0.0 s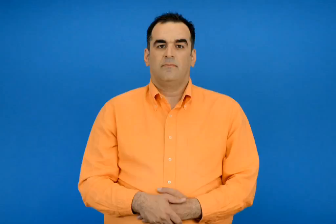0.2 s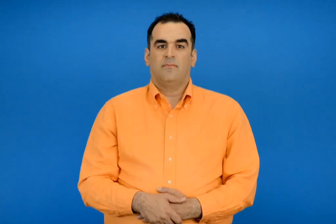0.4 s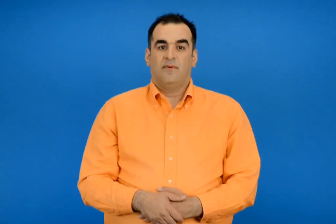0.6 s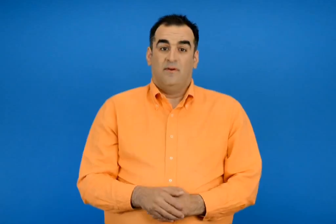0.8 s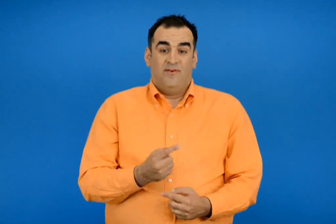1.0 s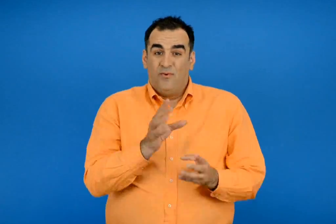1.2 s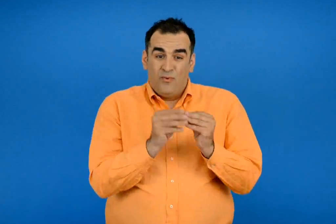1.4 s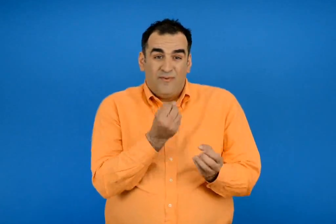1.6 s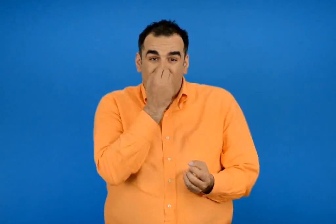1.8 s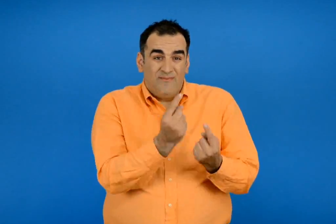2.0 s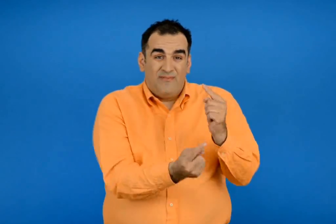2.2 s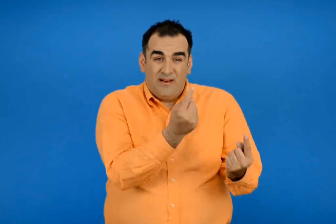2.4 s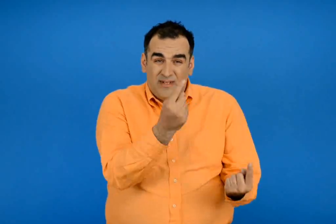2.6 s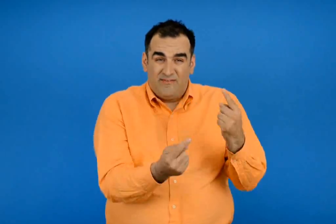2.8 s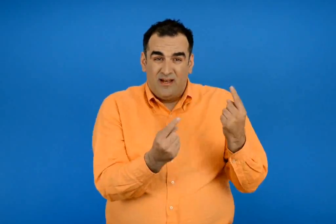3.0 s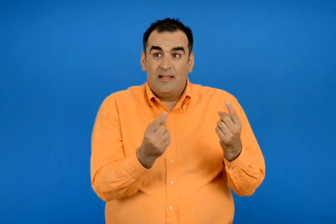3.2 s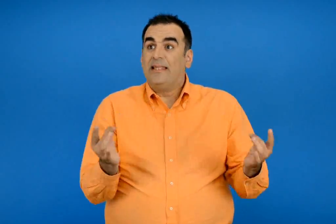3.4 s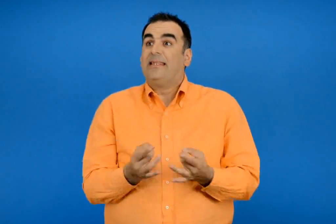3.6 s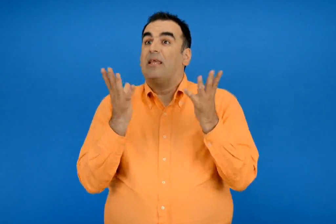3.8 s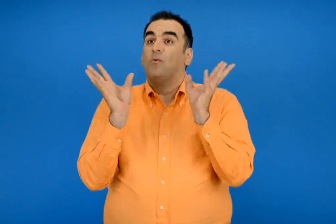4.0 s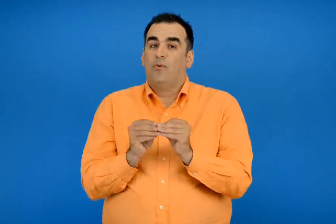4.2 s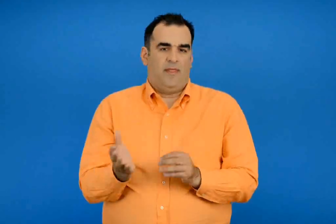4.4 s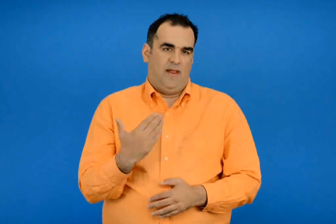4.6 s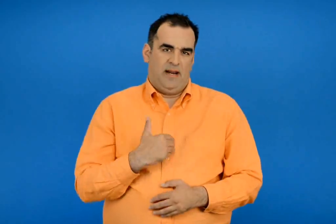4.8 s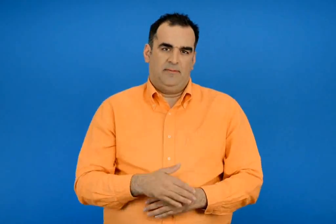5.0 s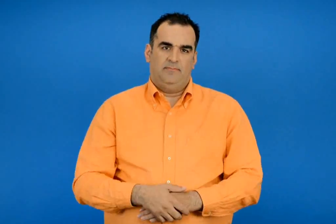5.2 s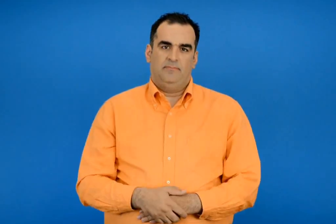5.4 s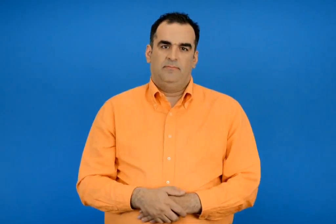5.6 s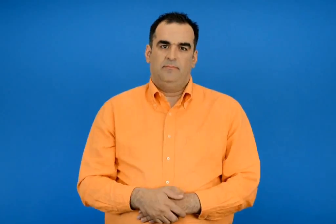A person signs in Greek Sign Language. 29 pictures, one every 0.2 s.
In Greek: τίποτα δεν είναι τυχαίο στα φυτά
